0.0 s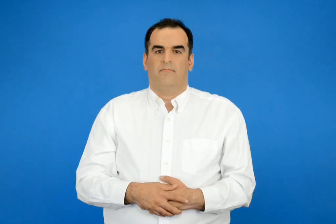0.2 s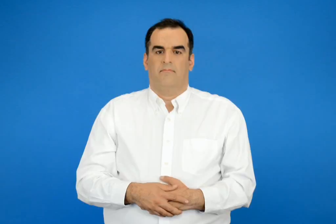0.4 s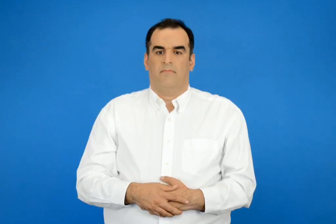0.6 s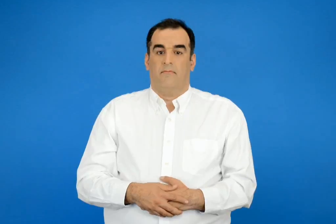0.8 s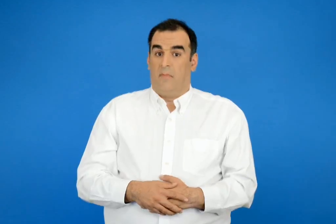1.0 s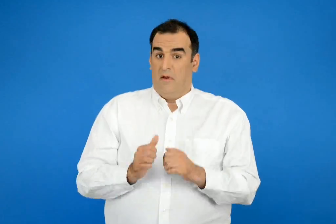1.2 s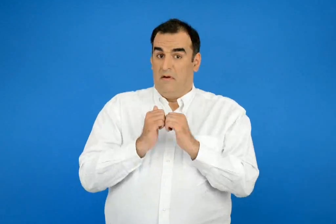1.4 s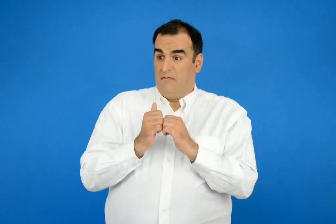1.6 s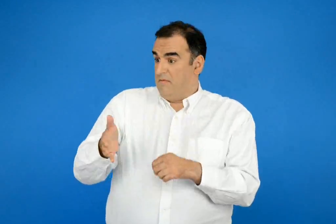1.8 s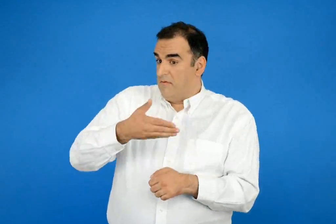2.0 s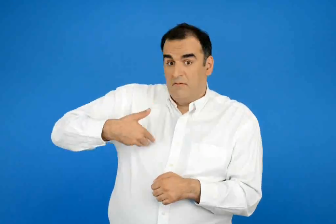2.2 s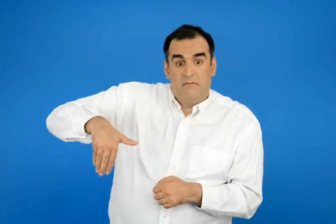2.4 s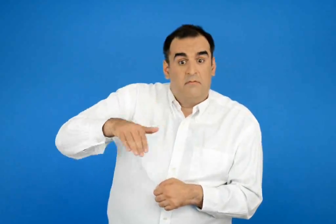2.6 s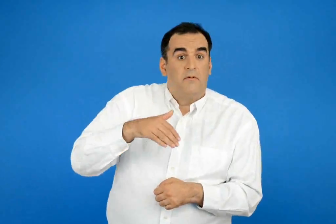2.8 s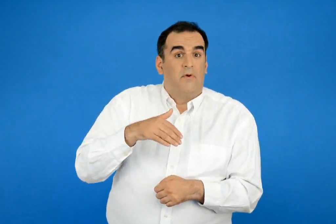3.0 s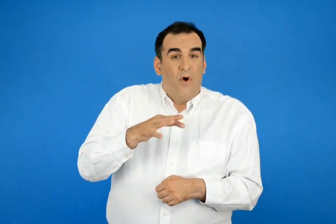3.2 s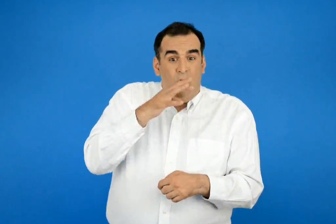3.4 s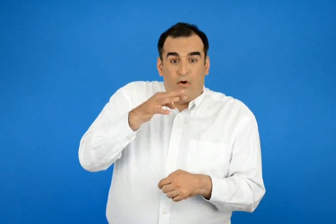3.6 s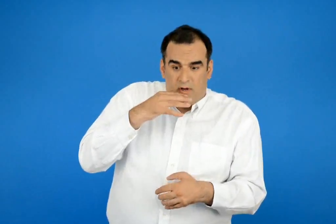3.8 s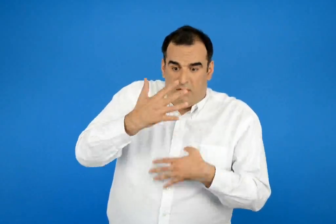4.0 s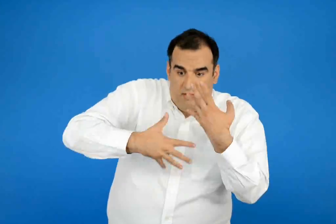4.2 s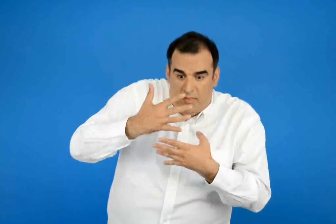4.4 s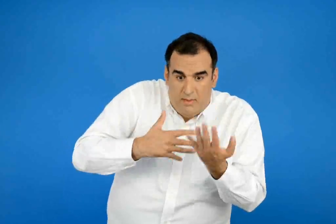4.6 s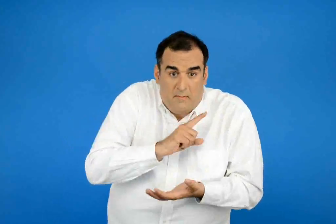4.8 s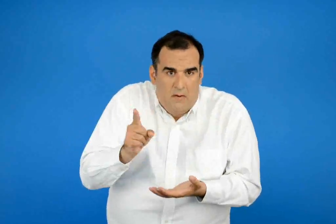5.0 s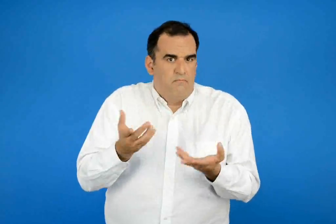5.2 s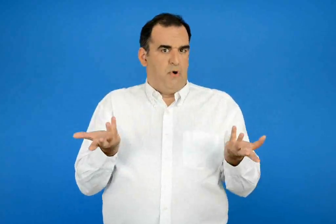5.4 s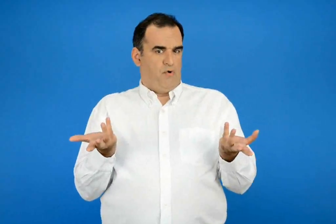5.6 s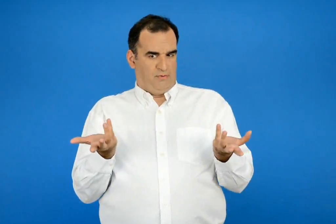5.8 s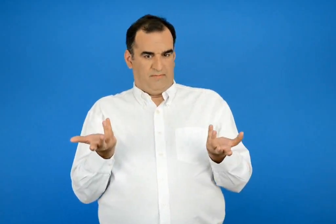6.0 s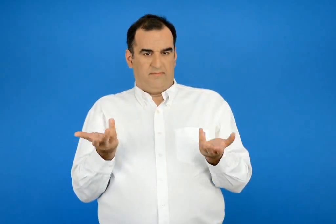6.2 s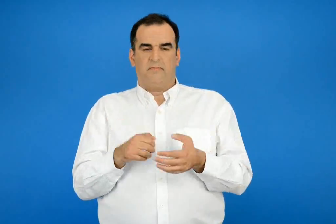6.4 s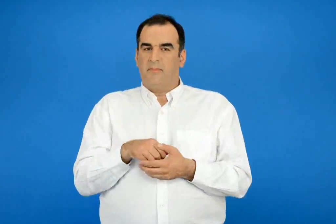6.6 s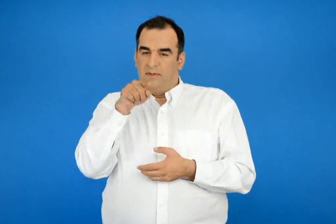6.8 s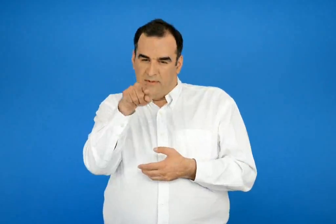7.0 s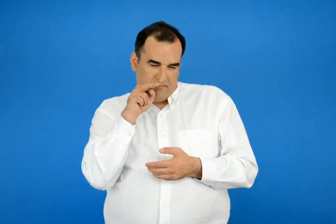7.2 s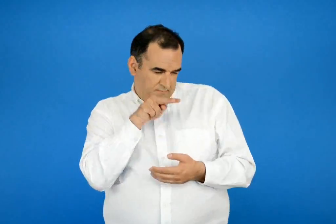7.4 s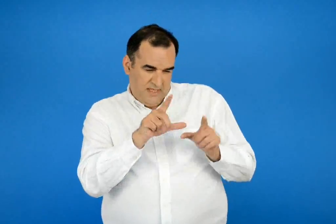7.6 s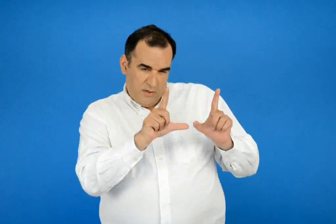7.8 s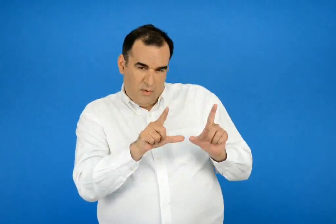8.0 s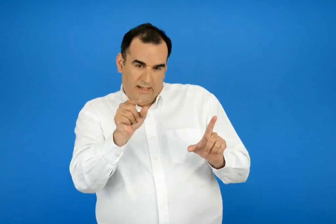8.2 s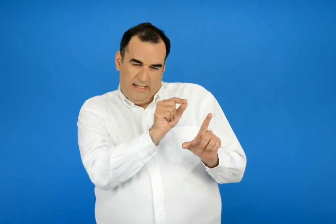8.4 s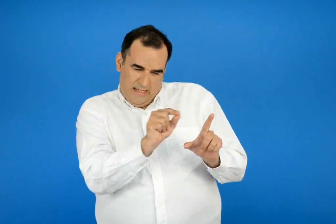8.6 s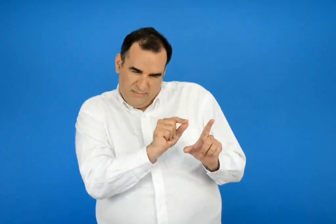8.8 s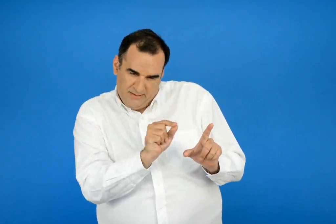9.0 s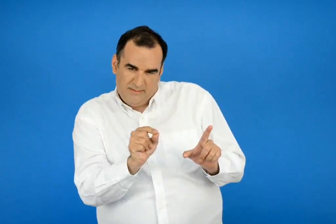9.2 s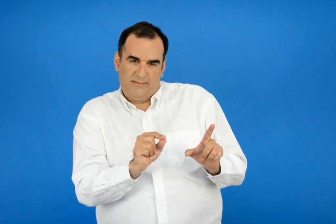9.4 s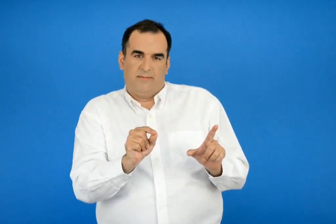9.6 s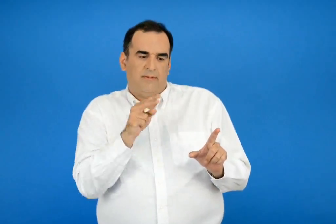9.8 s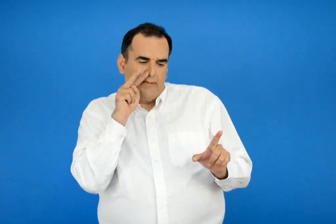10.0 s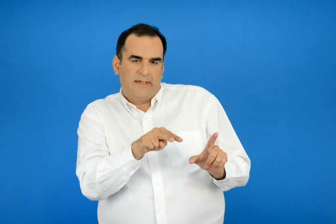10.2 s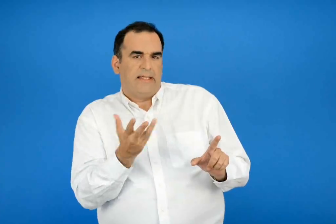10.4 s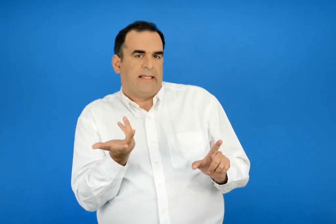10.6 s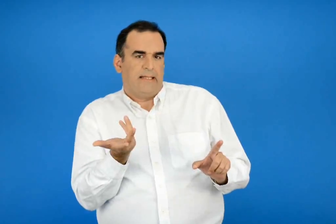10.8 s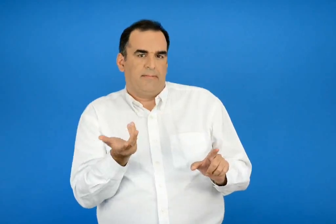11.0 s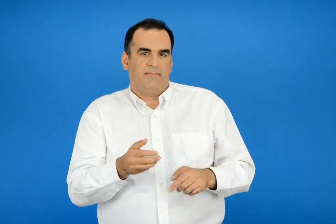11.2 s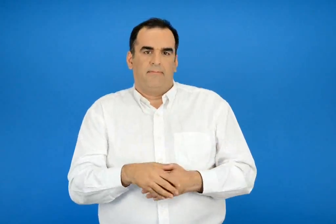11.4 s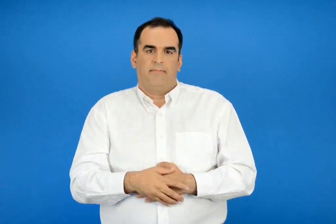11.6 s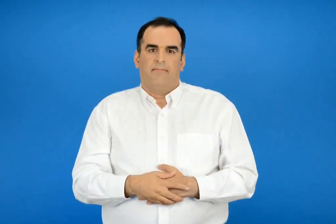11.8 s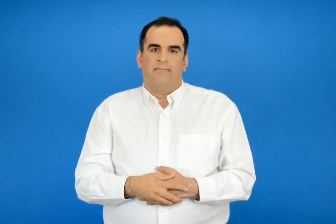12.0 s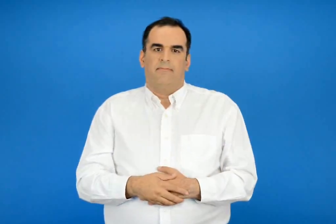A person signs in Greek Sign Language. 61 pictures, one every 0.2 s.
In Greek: πως να μην μπερδέψουν οι φίλοι μας τη γλώσσα τους ; γράψε τι βλέπεις σε κάθε εικόνα
